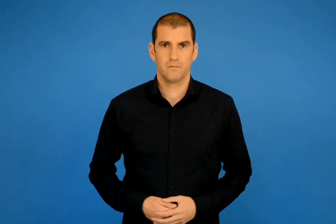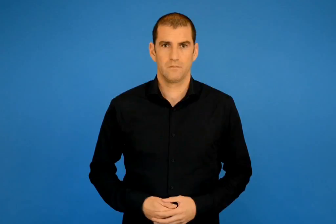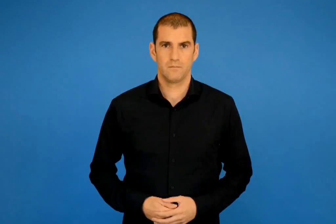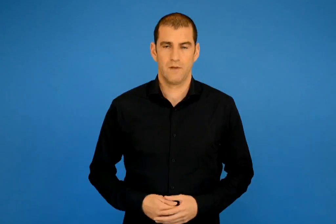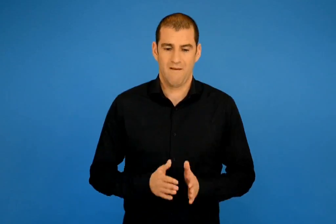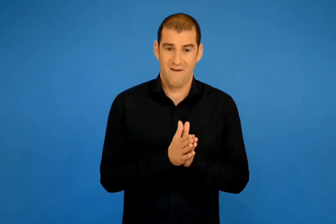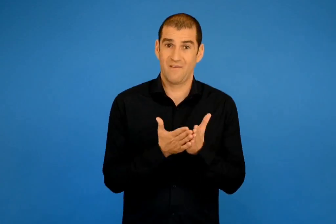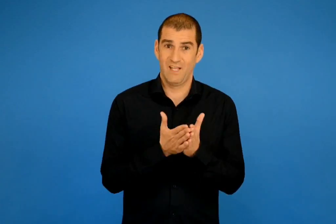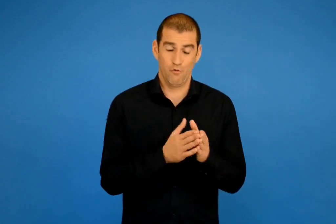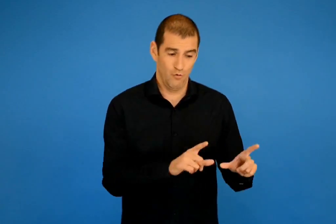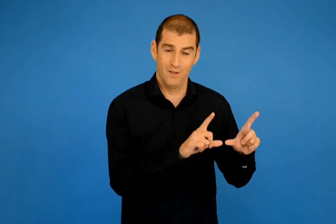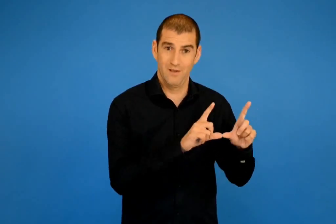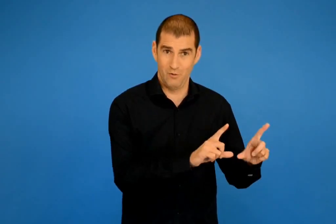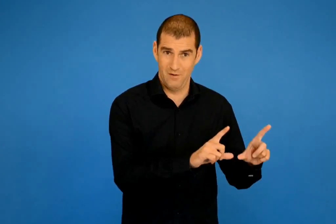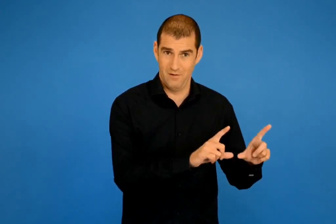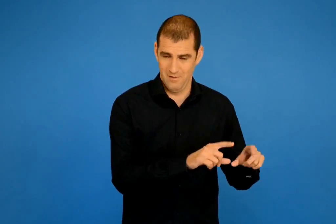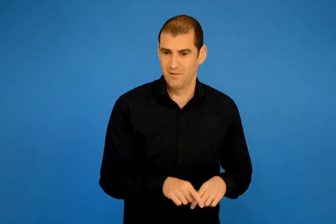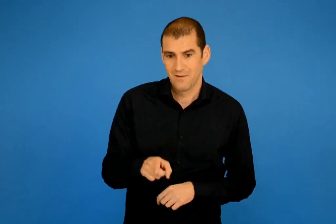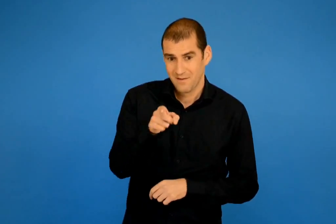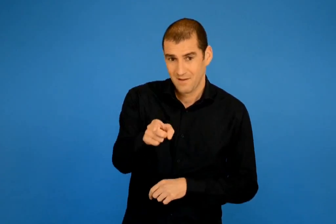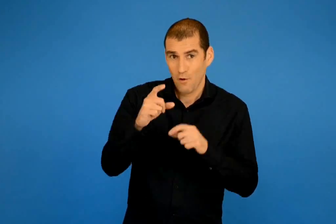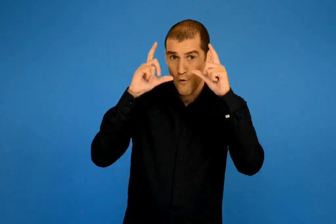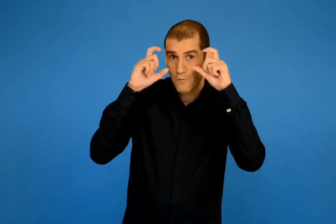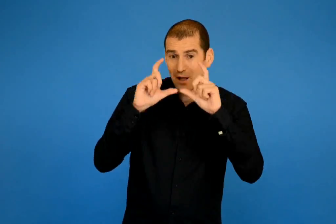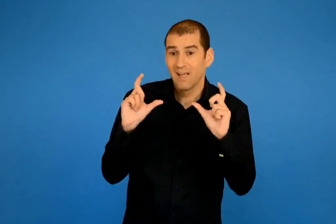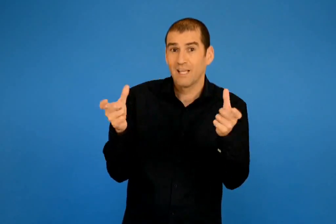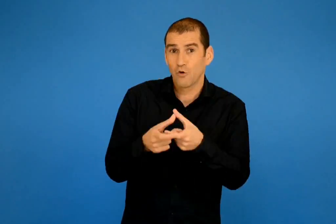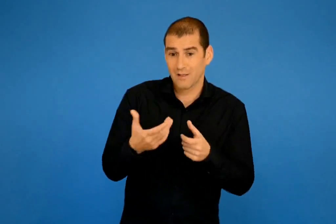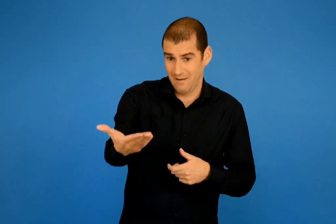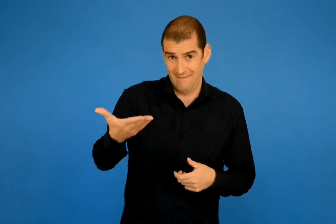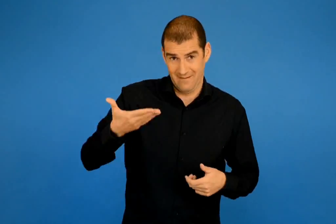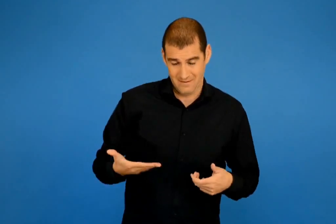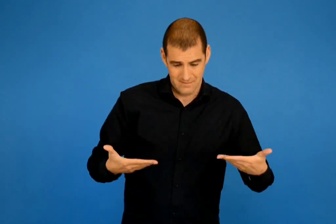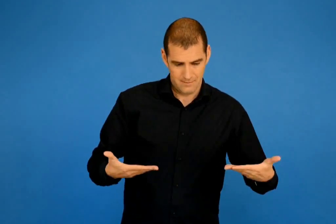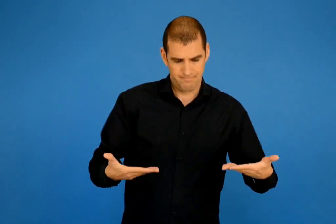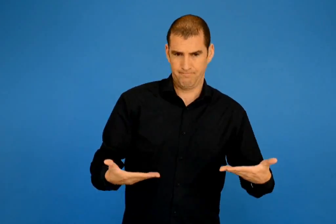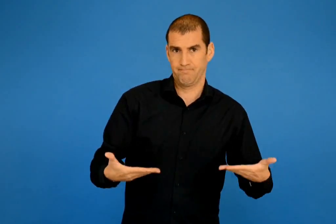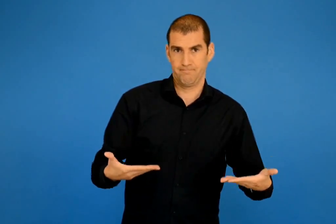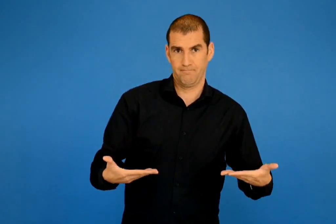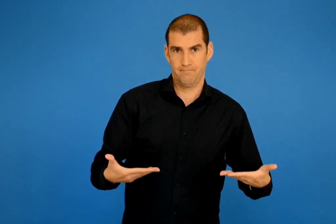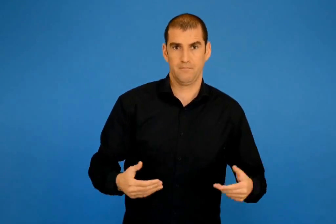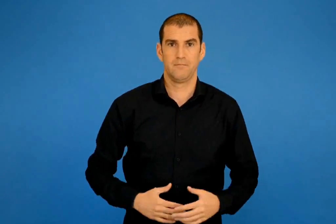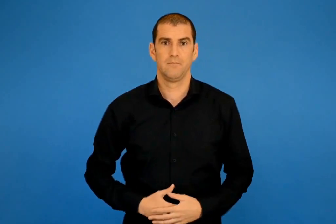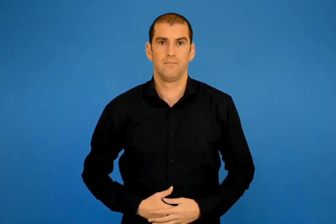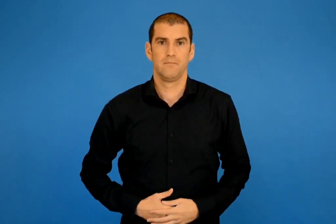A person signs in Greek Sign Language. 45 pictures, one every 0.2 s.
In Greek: φέρε στο σχολείο μια φωτογραφία της οικογένειας σου και σύγκρινε την με αυτήν του βιβλίου
